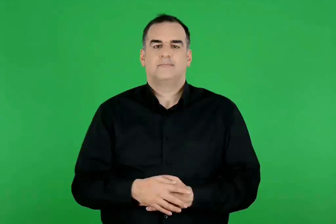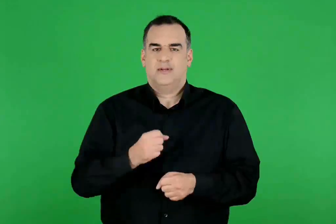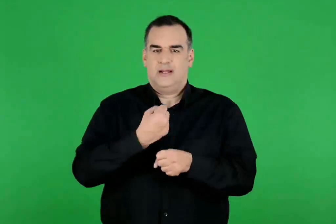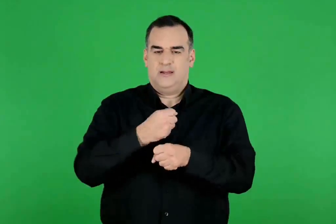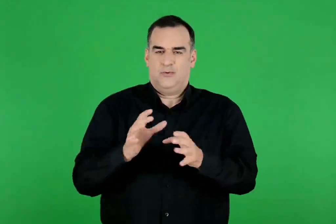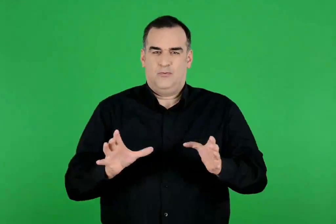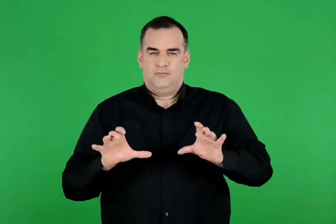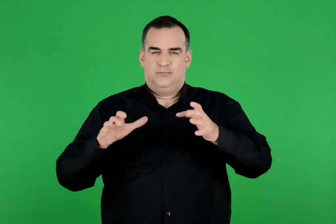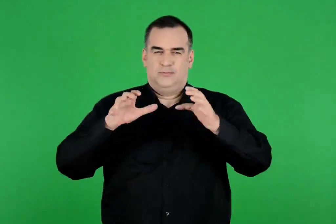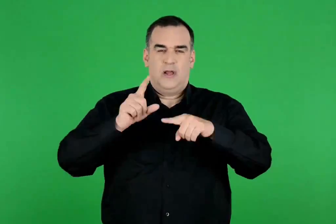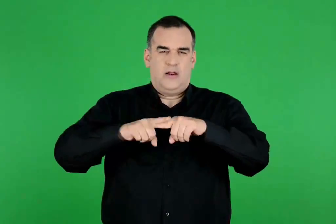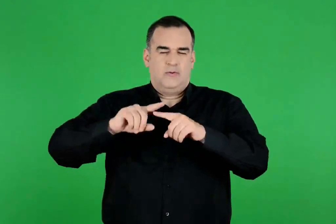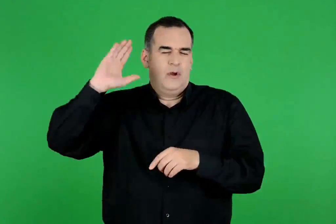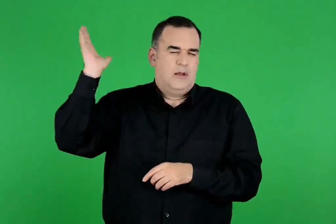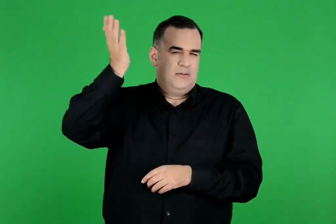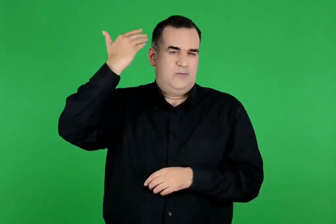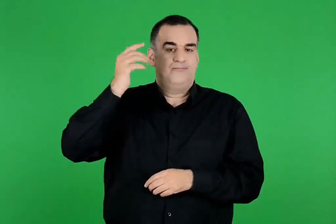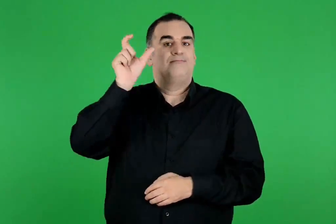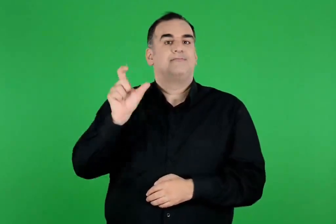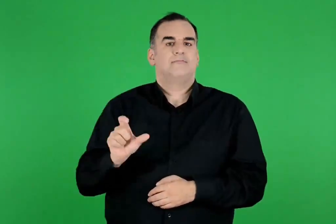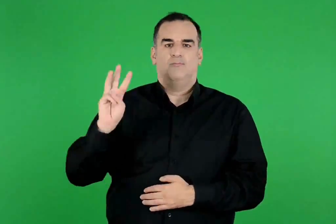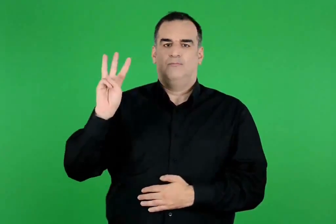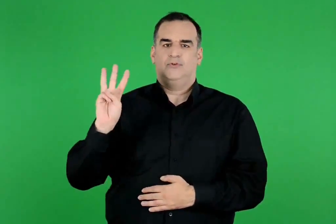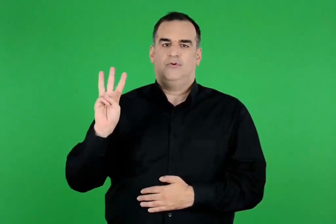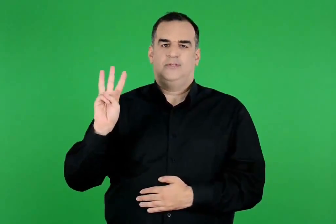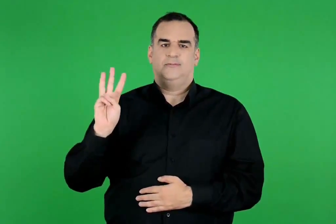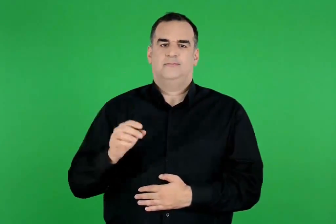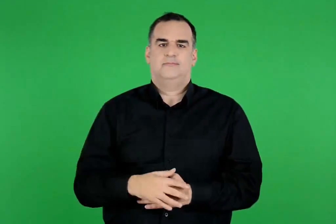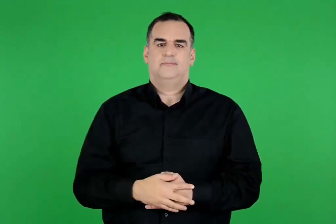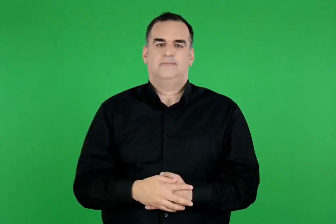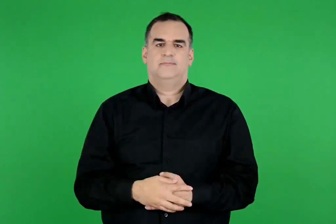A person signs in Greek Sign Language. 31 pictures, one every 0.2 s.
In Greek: ο ποσειδώνας. αρχαίο ελληνικό γλυπτό
